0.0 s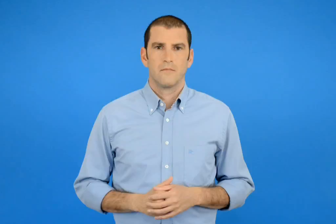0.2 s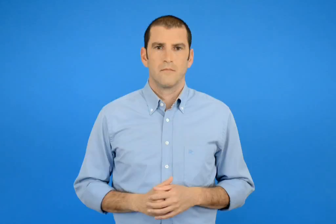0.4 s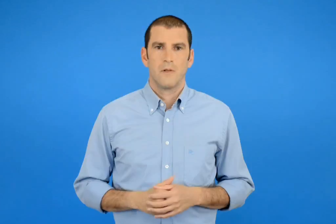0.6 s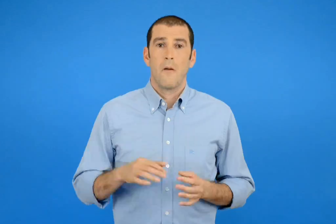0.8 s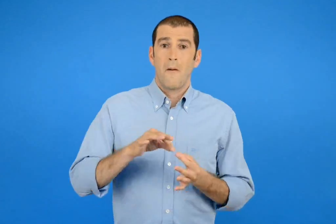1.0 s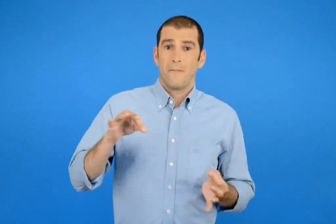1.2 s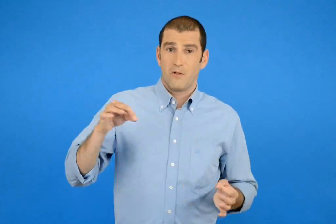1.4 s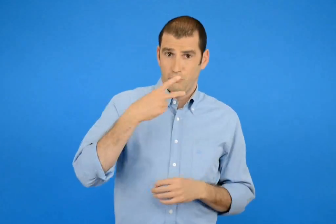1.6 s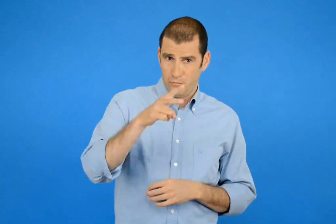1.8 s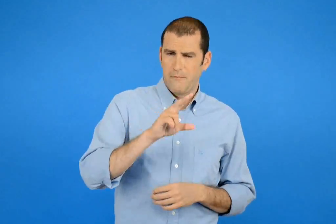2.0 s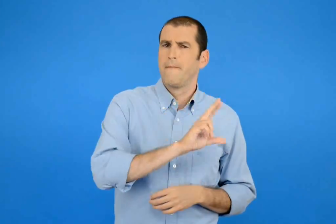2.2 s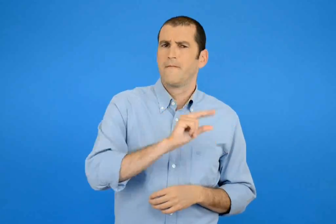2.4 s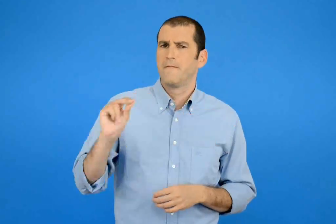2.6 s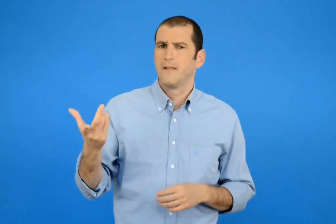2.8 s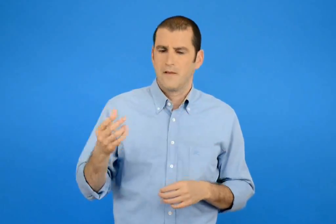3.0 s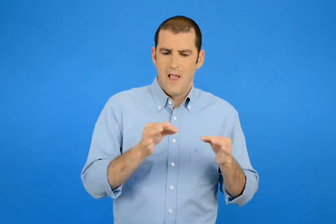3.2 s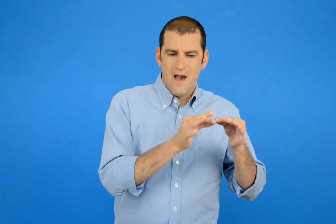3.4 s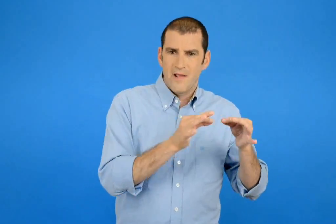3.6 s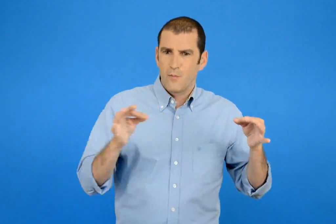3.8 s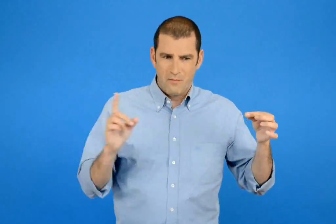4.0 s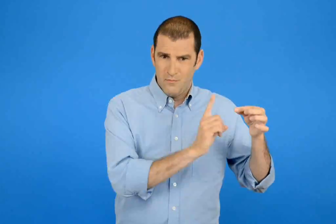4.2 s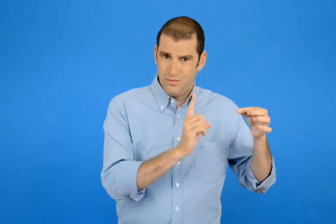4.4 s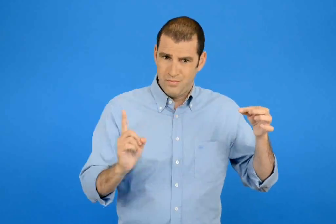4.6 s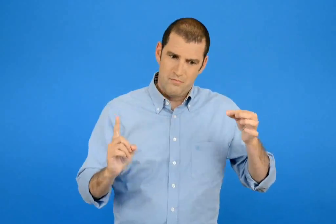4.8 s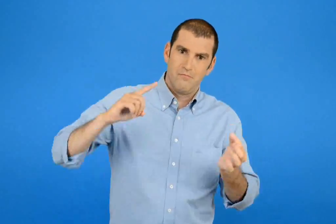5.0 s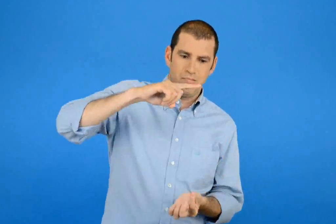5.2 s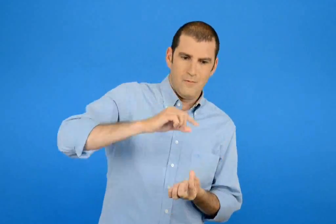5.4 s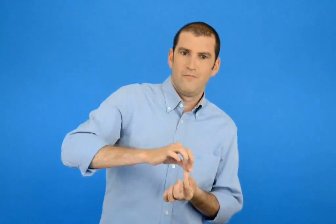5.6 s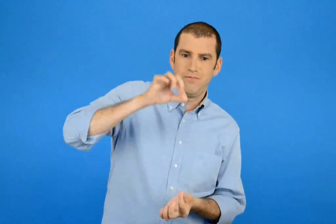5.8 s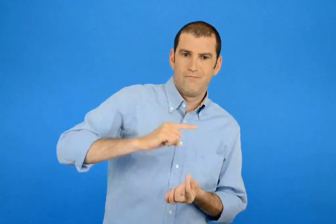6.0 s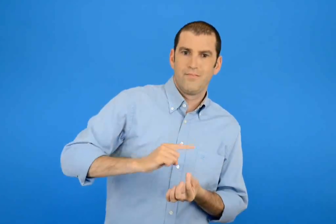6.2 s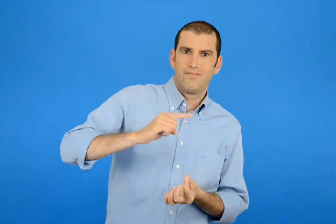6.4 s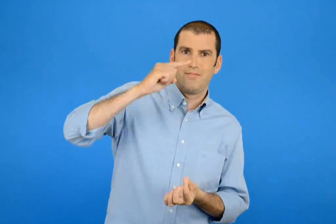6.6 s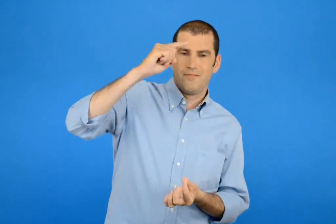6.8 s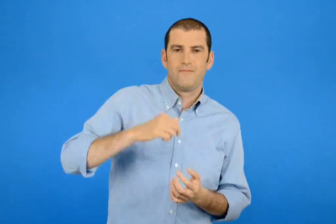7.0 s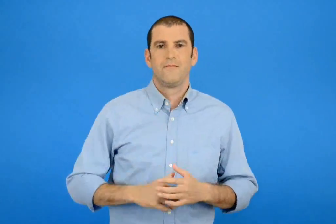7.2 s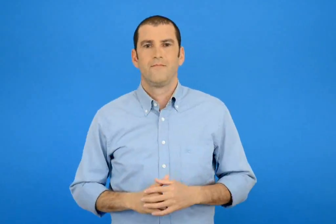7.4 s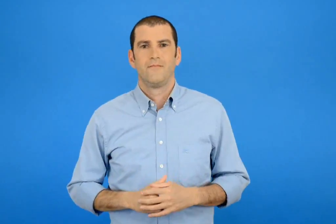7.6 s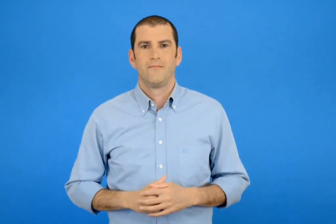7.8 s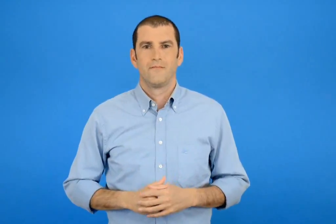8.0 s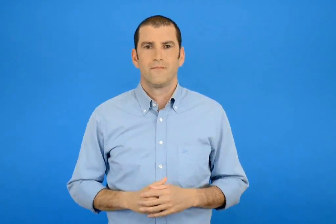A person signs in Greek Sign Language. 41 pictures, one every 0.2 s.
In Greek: μοιάζει με όρθια αριθμογραμμή το μέτρο σου
